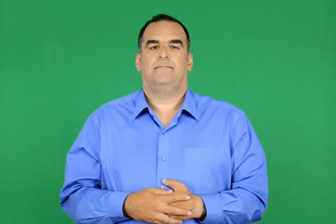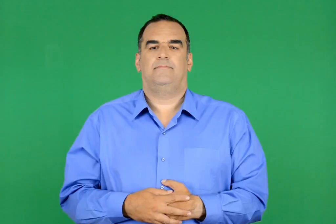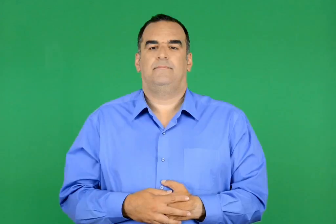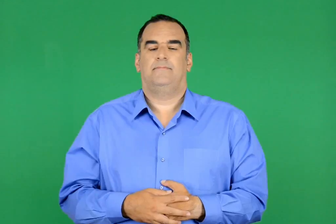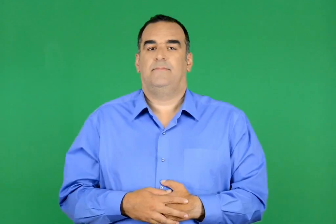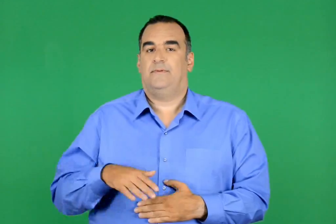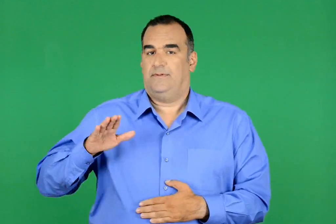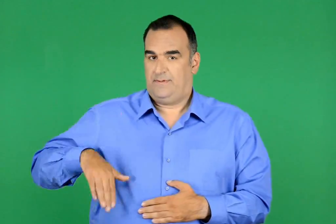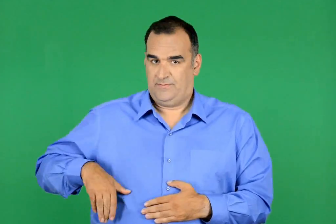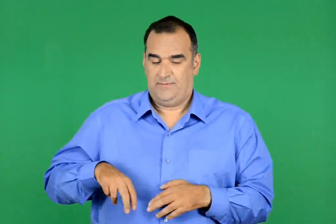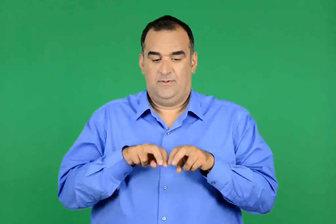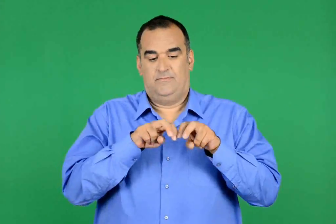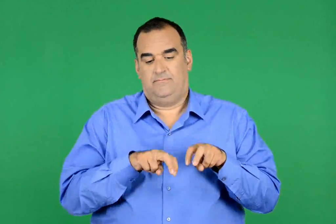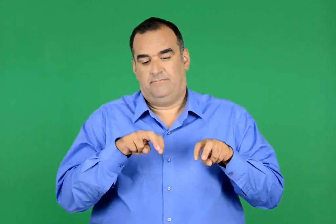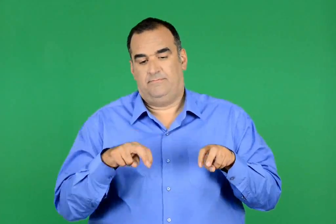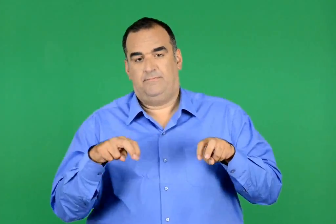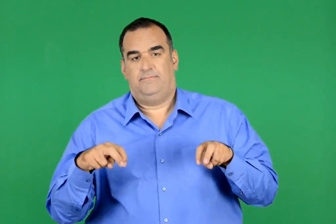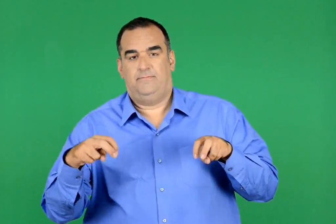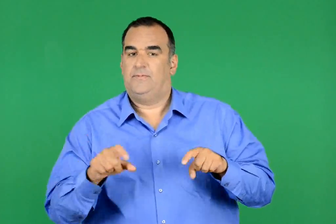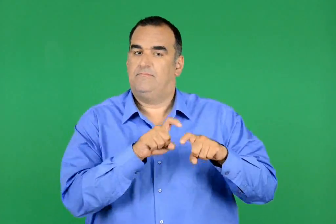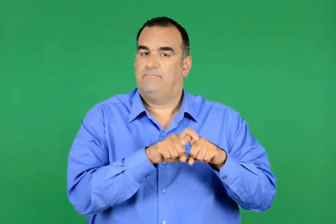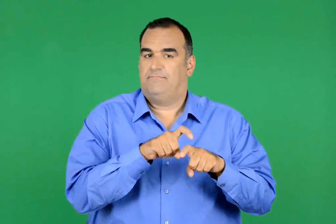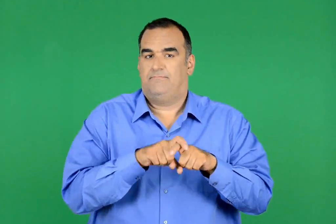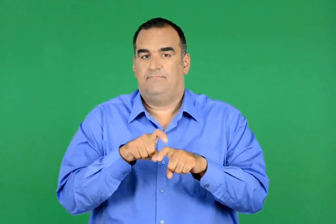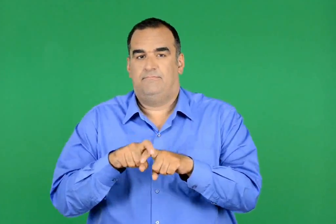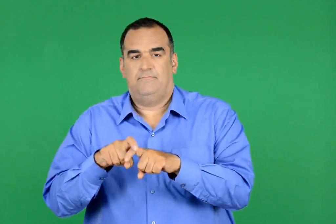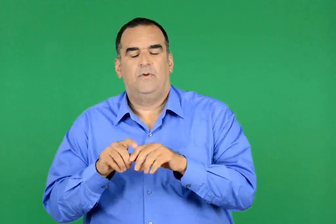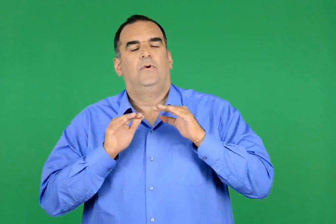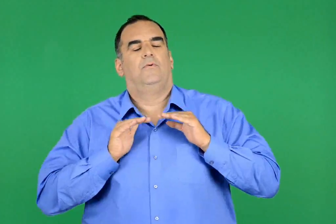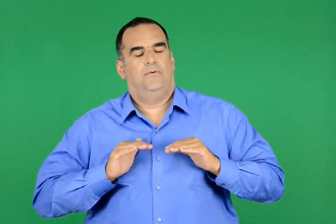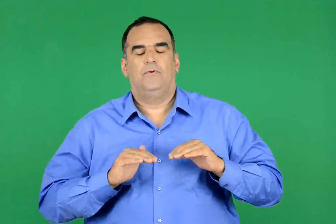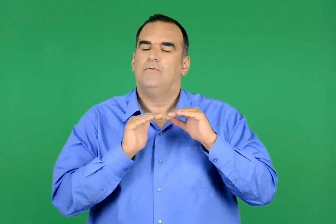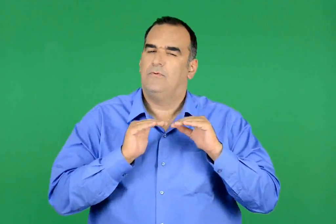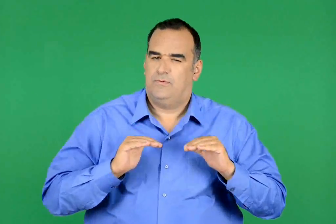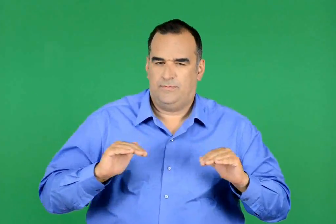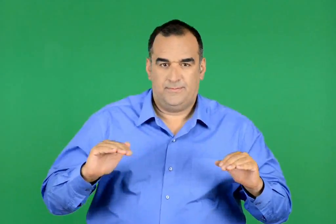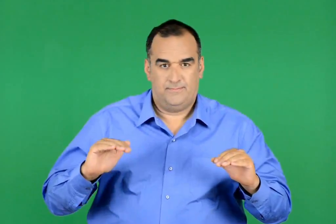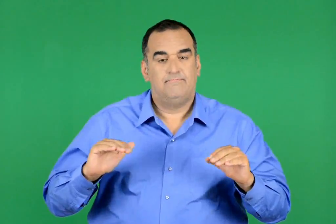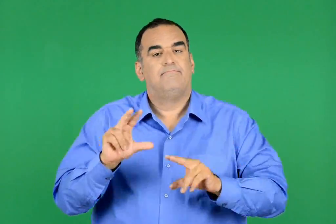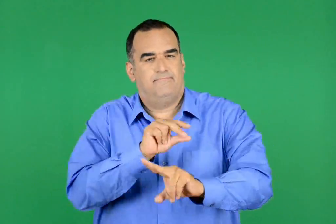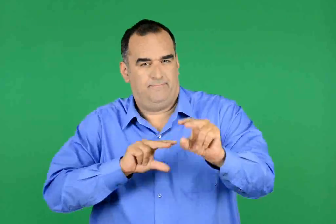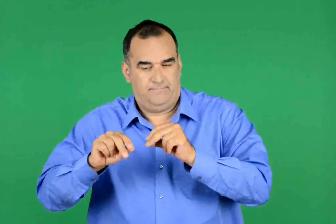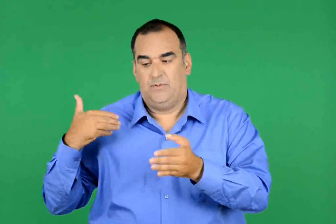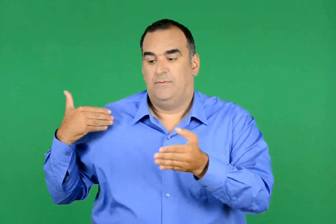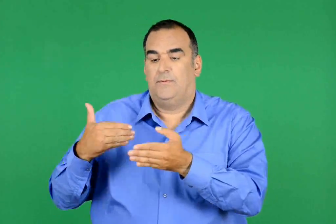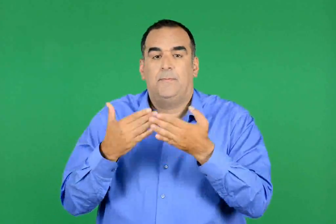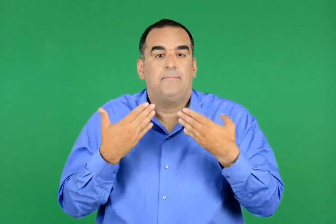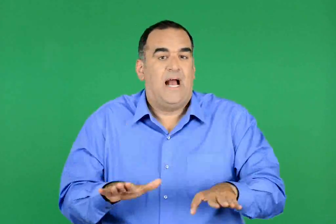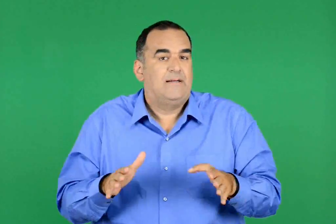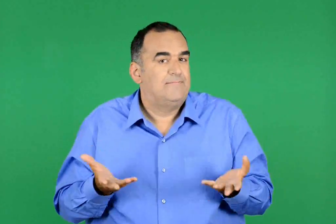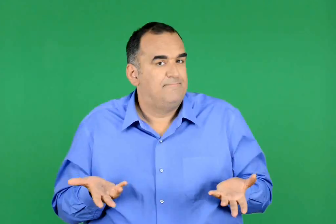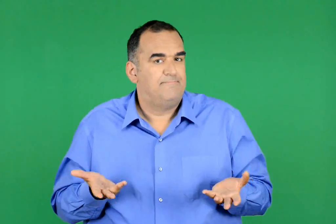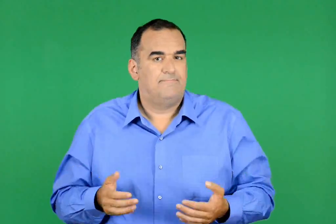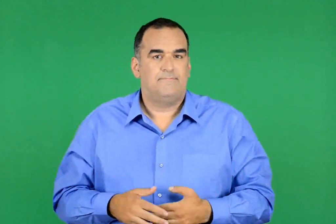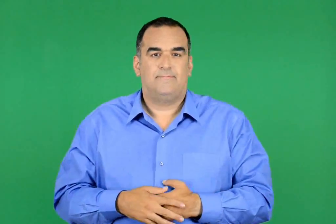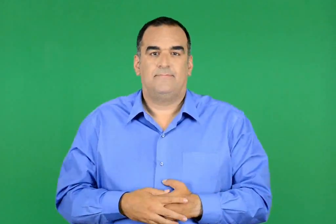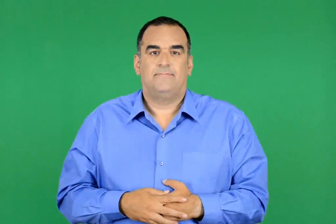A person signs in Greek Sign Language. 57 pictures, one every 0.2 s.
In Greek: στο τέλος καθίσαν όλοι σταυροπόδι ένα γύρο , για να ηρεμήσουνε και να κάνουν απολογισμό
